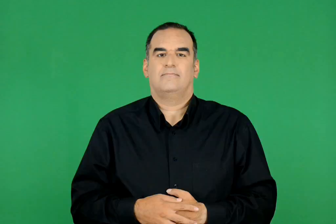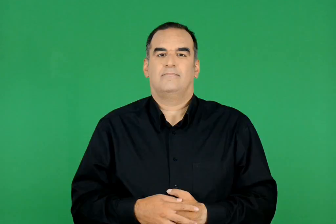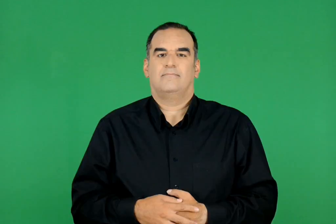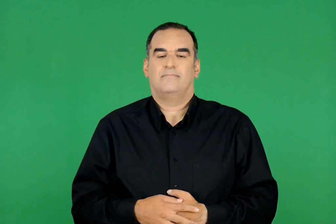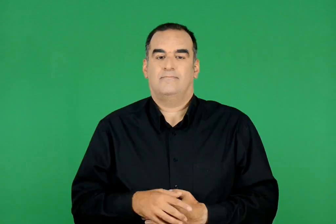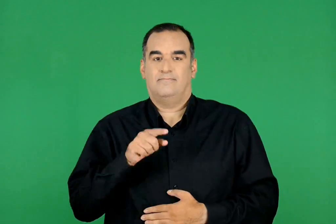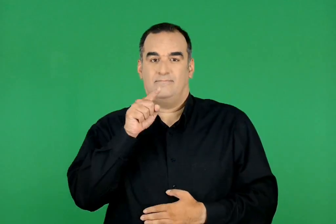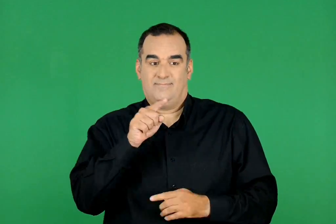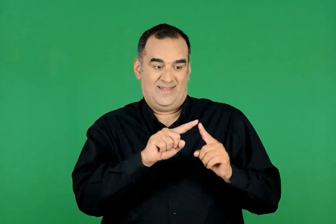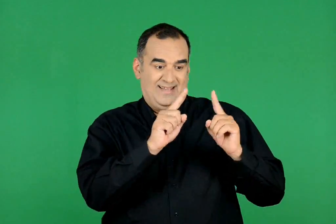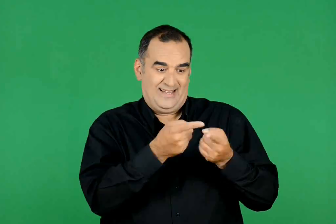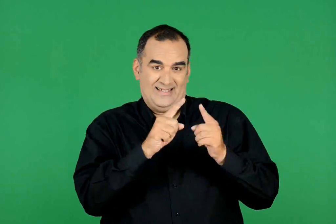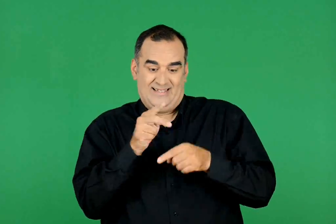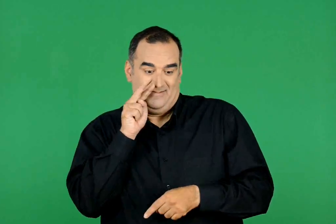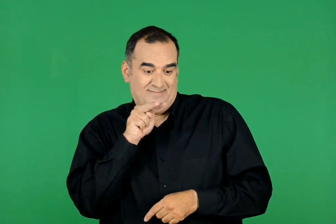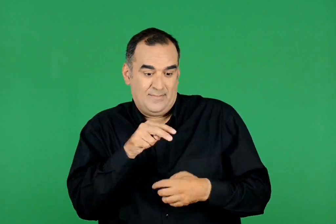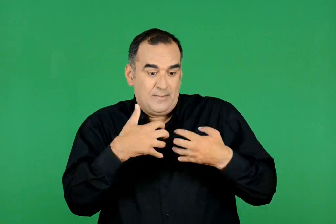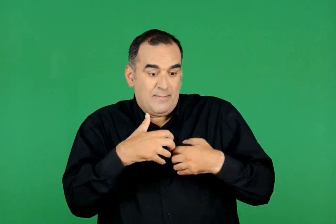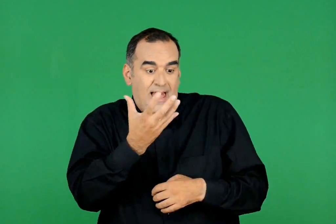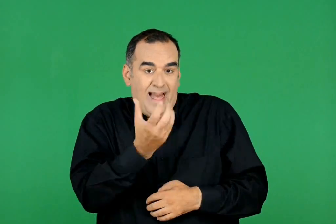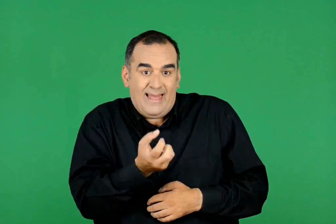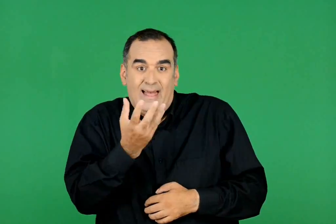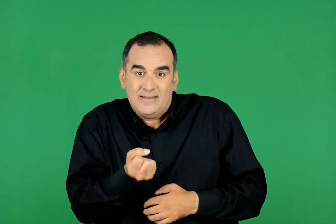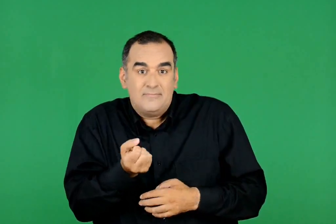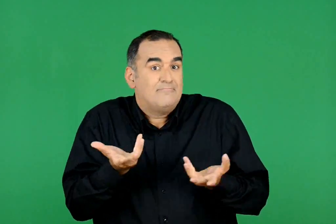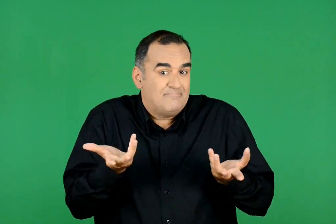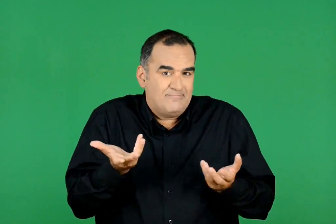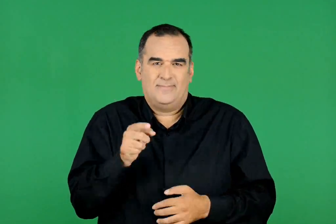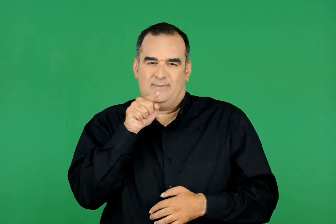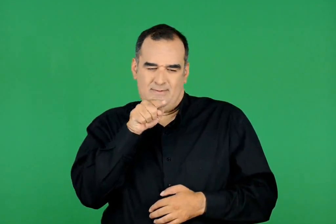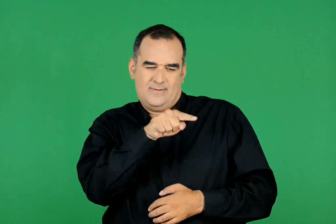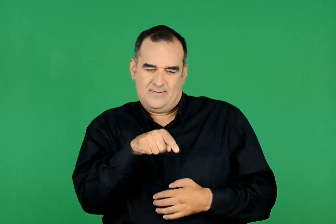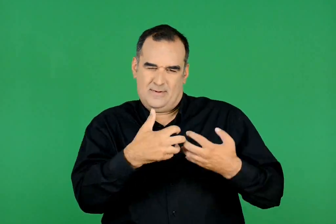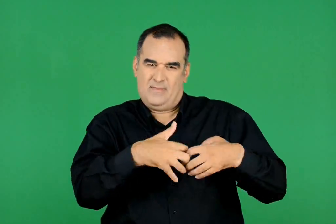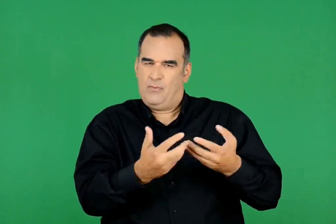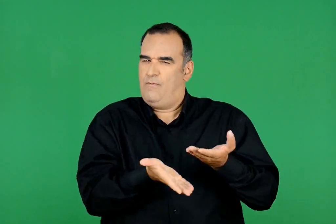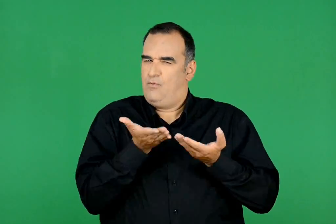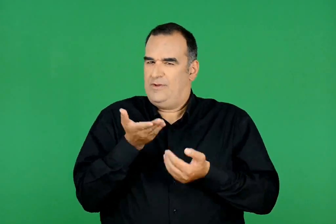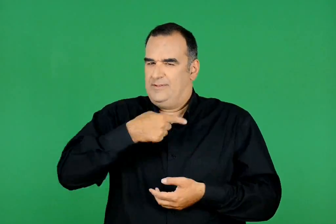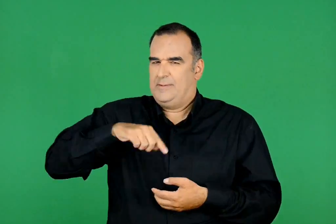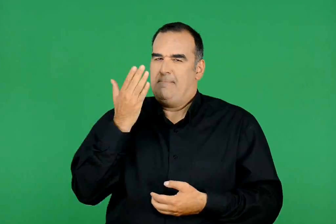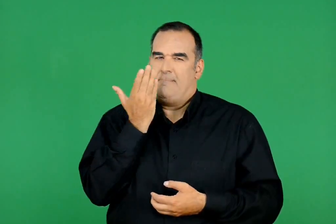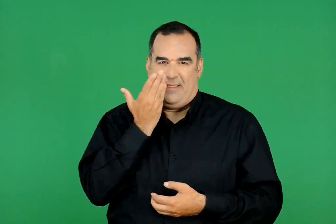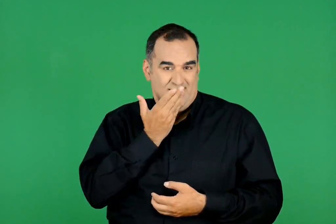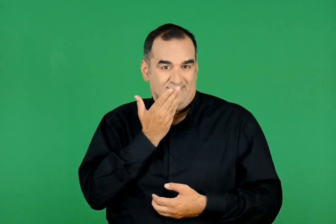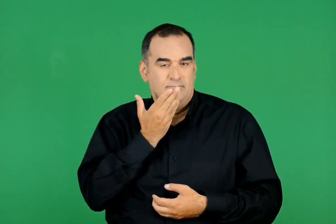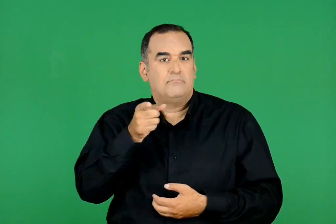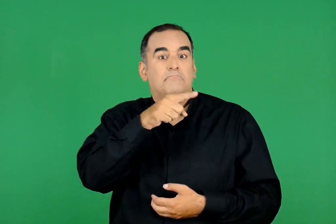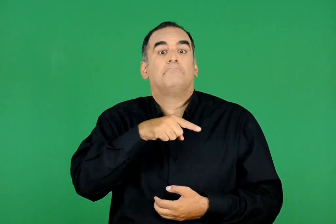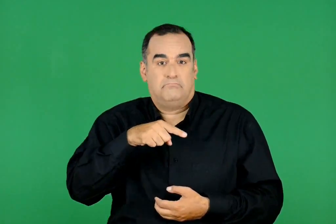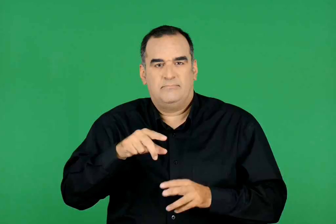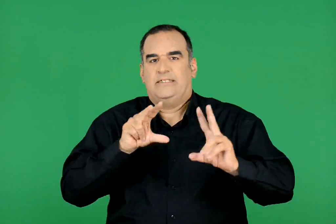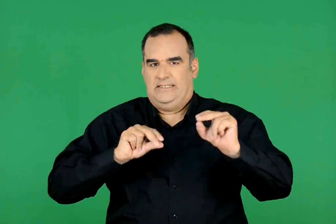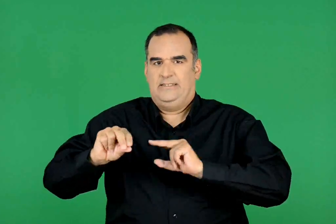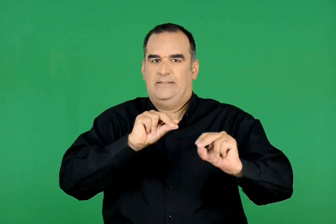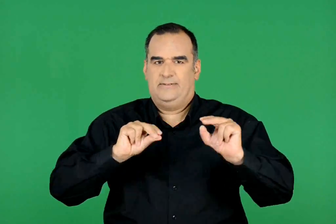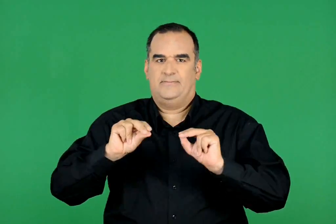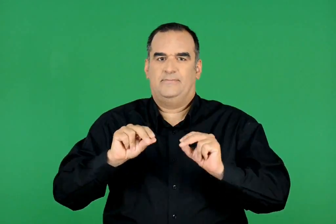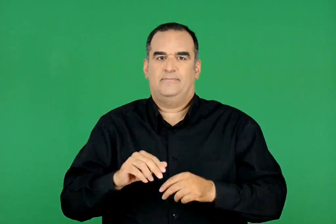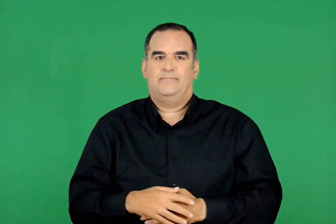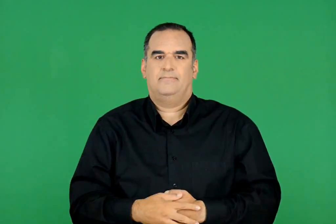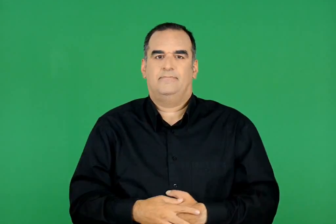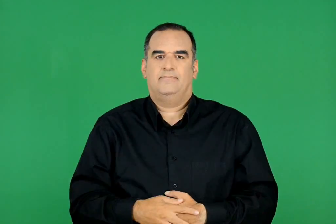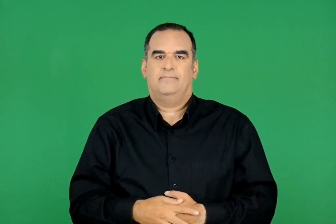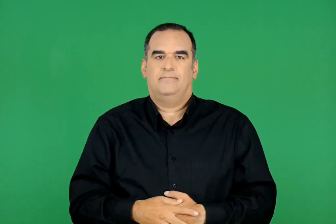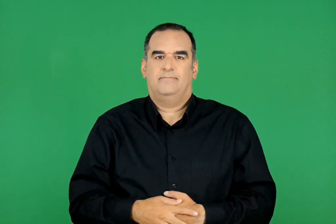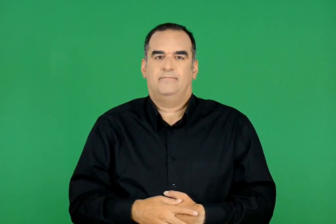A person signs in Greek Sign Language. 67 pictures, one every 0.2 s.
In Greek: σε ποιες τάξεις υπάρχουν μηχανήματα ; συζήτησε στην τάξη πώς νομίζεις ότι τα μηχανήματα αυτά βοηθούν τους μαθητές
